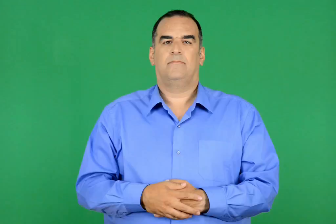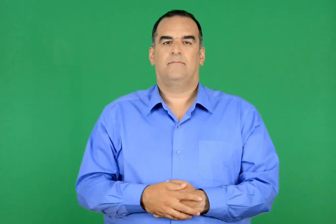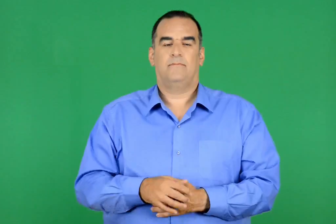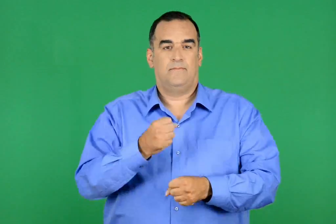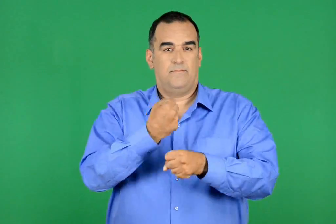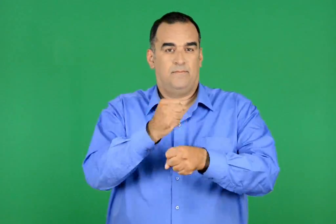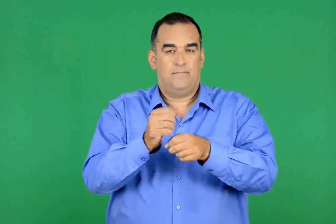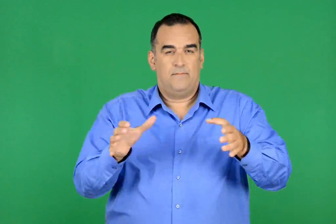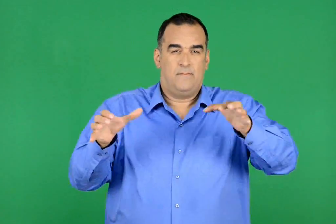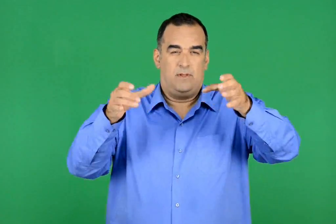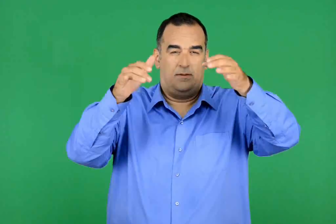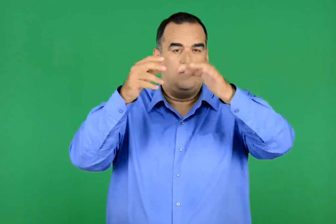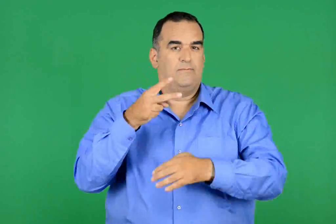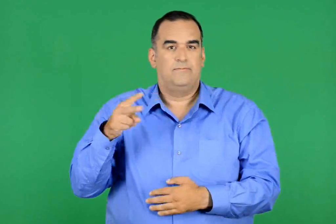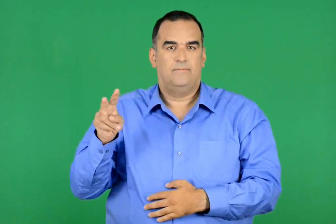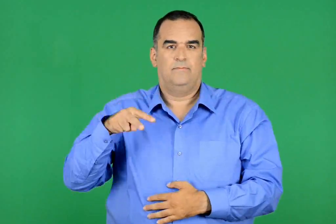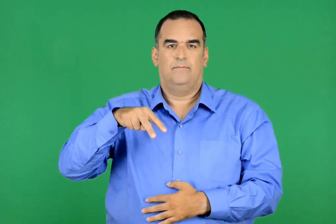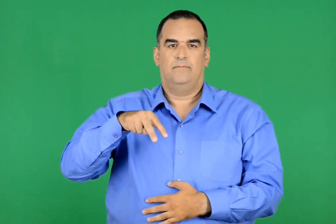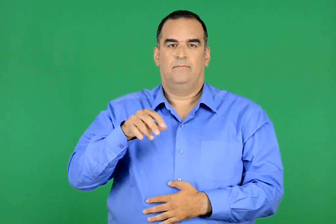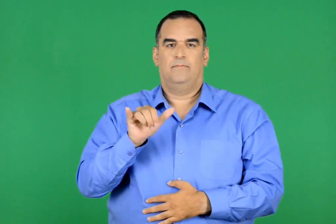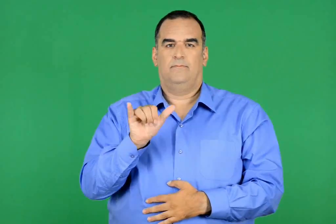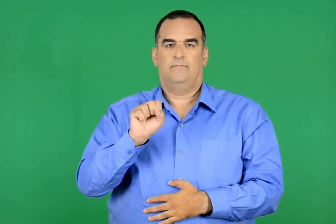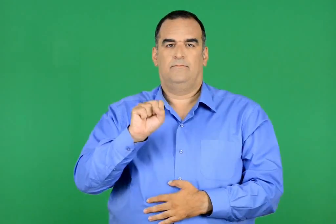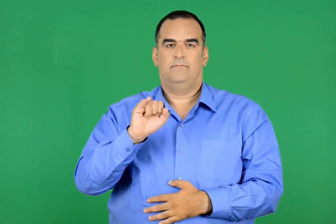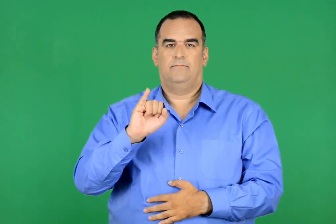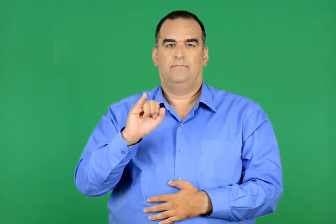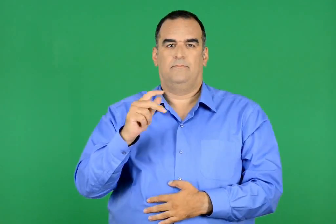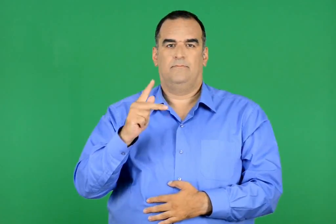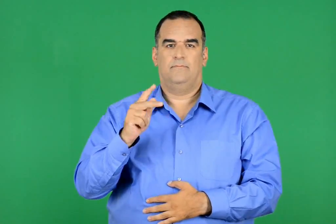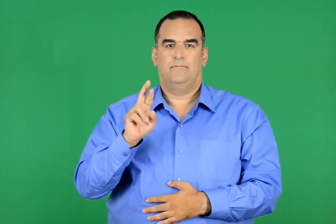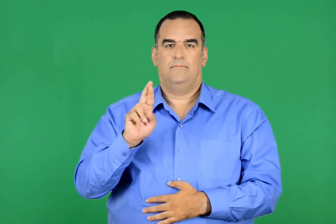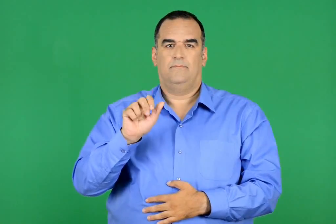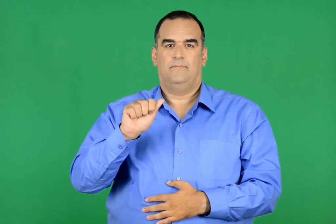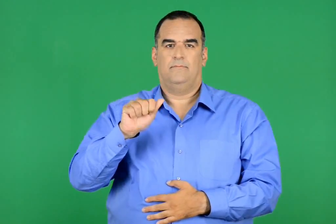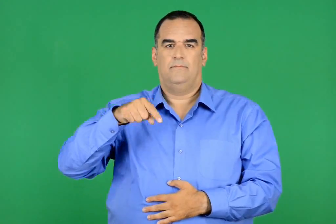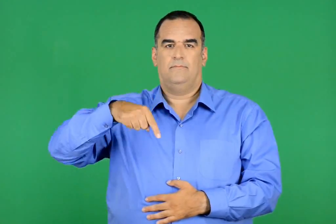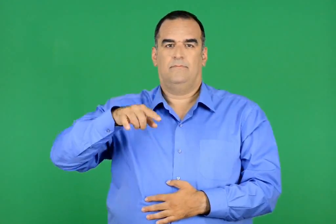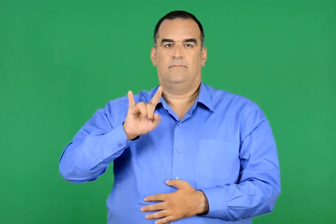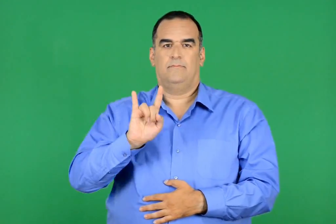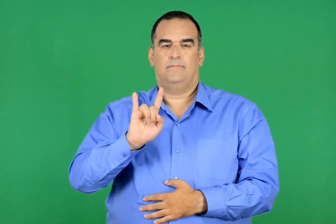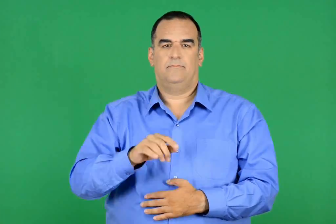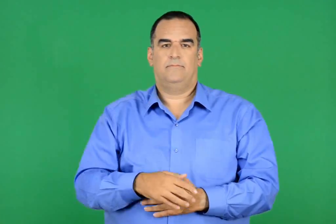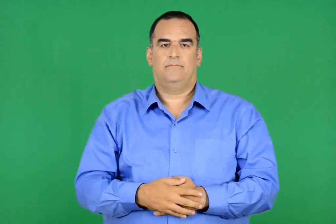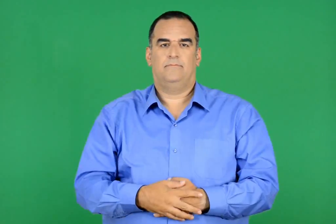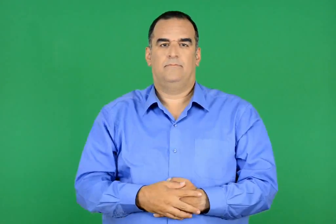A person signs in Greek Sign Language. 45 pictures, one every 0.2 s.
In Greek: το μνημείο του λυσικράτη
